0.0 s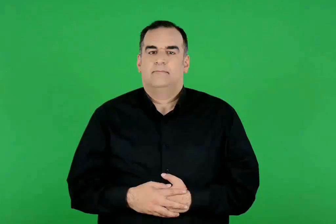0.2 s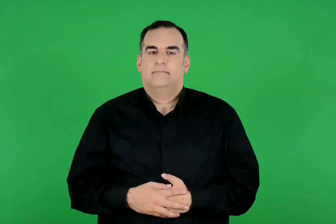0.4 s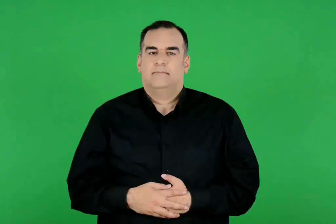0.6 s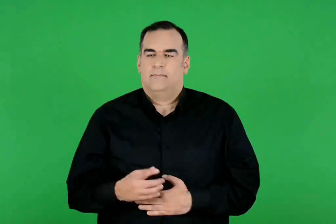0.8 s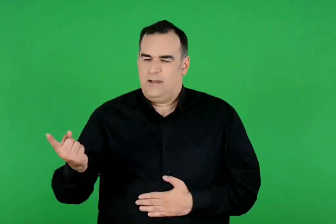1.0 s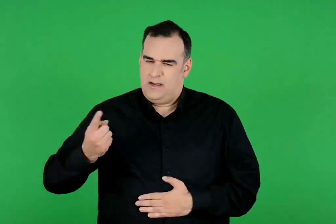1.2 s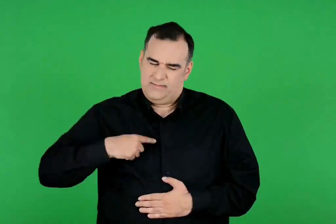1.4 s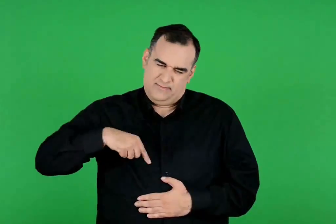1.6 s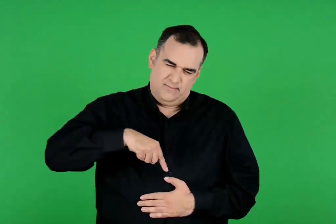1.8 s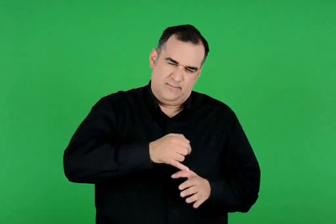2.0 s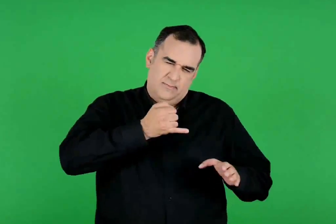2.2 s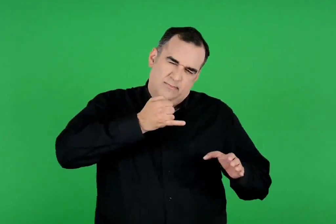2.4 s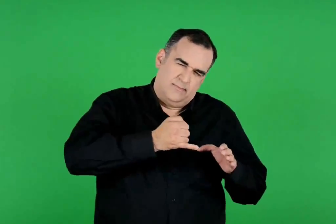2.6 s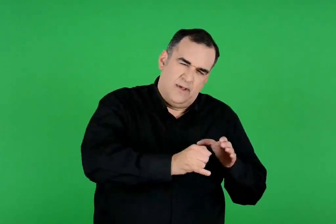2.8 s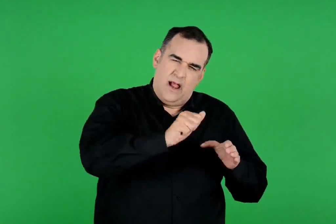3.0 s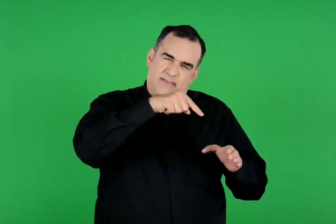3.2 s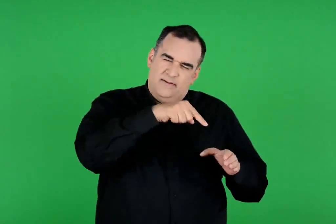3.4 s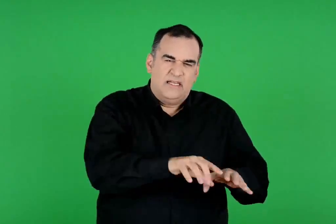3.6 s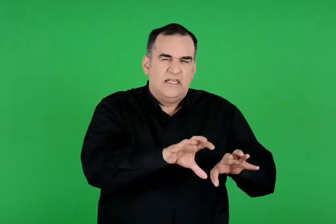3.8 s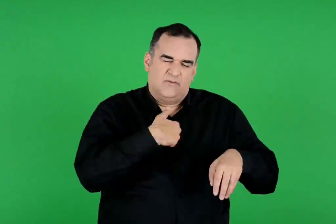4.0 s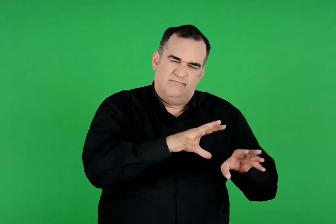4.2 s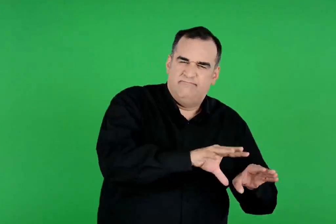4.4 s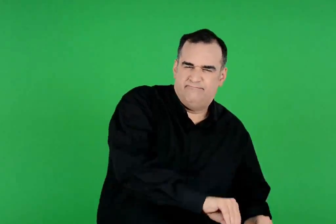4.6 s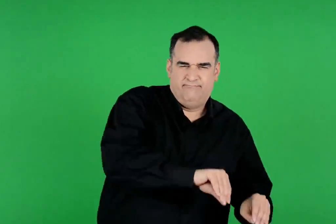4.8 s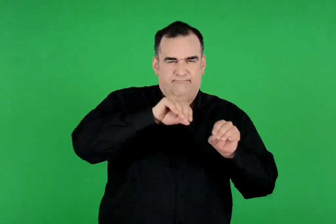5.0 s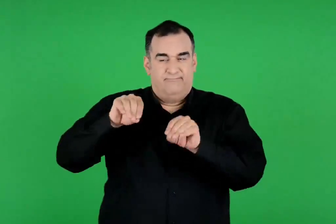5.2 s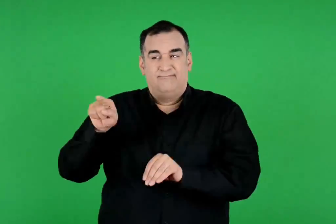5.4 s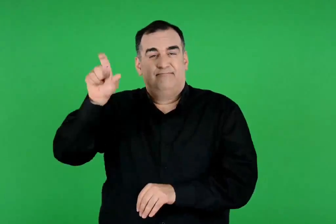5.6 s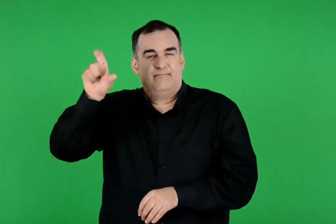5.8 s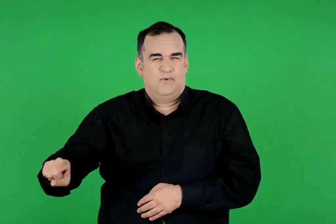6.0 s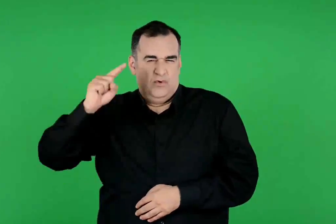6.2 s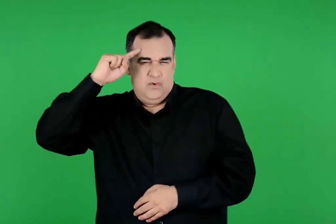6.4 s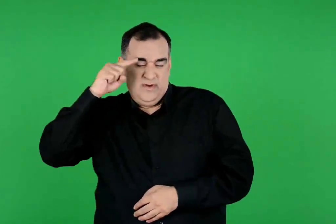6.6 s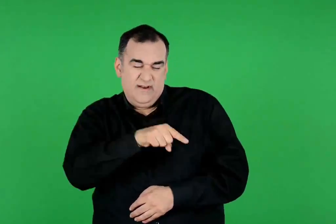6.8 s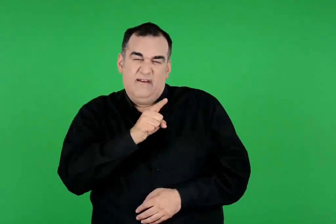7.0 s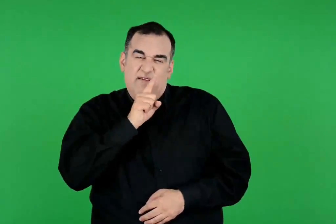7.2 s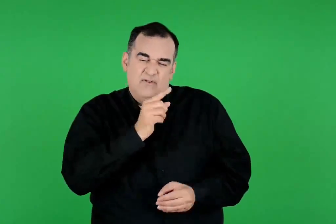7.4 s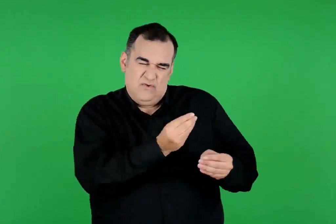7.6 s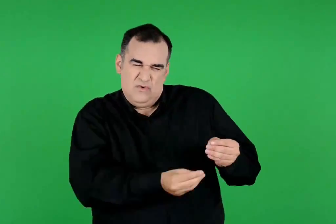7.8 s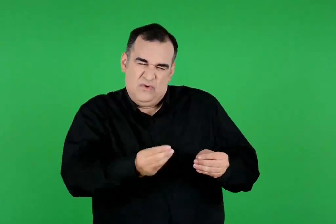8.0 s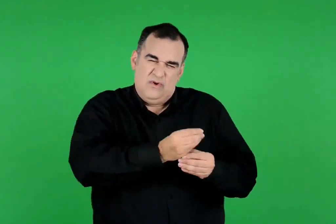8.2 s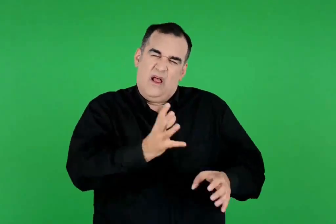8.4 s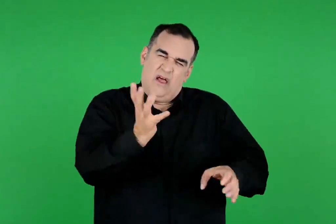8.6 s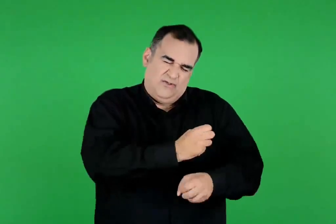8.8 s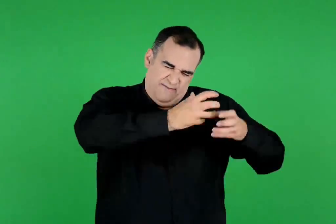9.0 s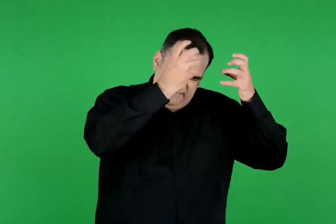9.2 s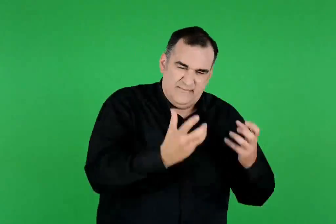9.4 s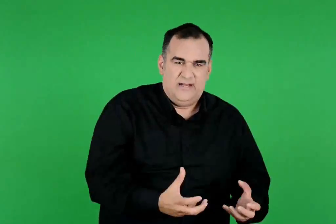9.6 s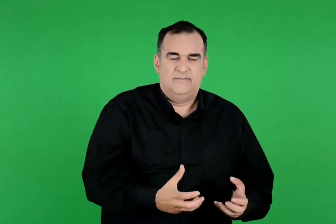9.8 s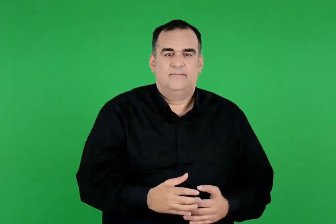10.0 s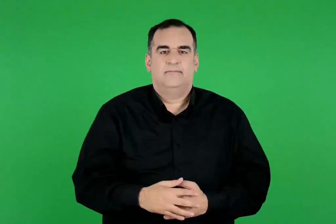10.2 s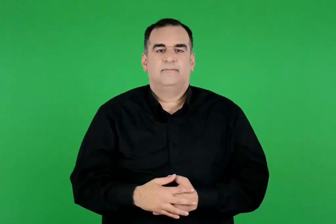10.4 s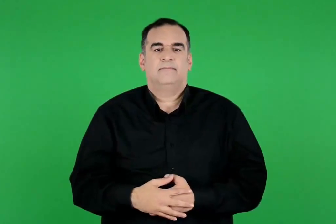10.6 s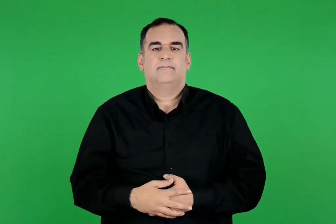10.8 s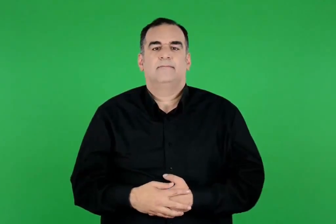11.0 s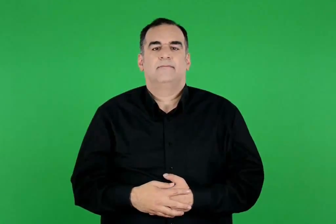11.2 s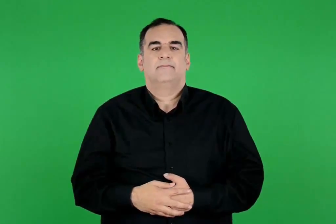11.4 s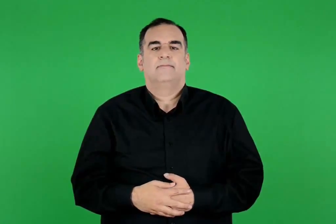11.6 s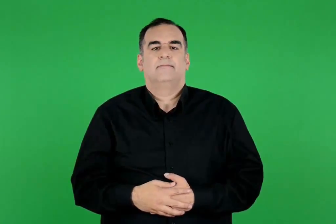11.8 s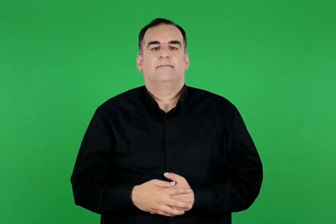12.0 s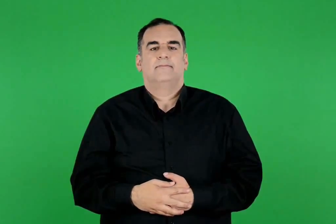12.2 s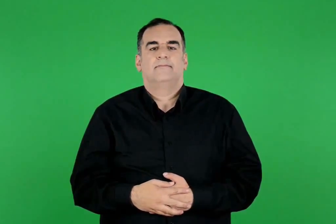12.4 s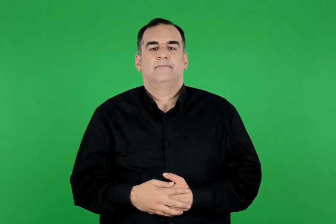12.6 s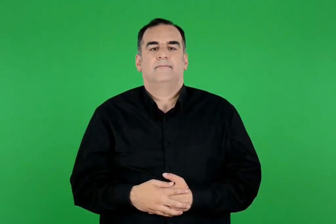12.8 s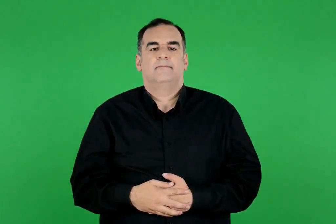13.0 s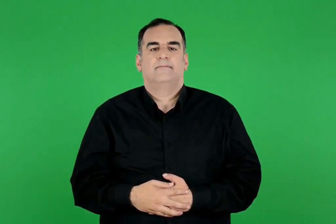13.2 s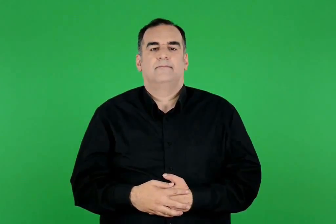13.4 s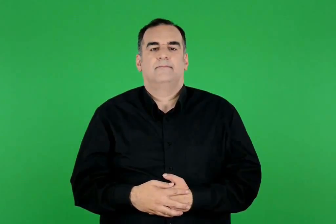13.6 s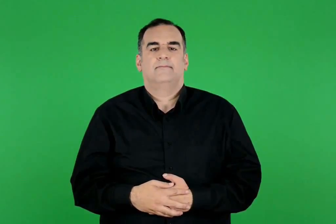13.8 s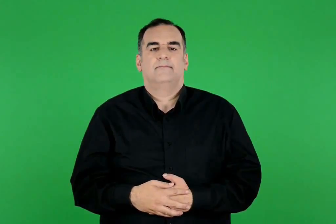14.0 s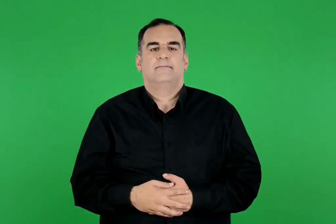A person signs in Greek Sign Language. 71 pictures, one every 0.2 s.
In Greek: με είχε κι εδώ στον άδη σταλμένο κάποτε , τον σκύλο να του φέρω , γιατί άθλος πιο βαρύς , λογάριαζε , δε γίνεται από τούτον
